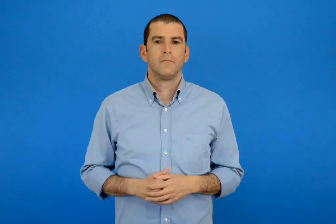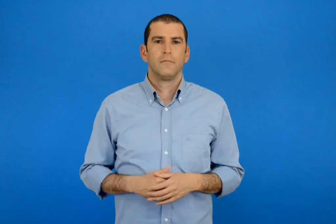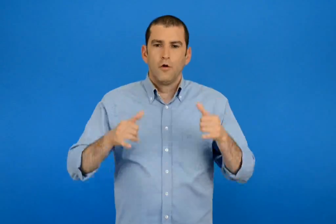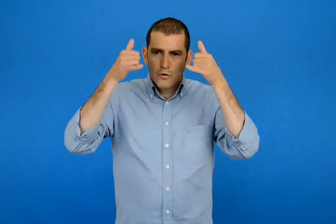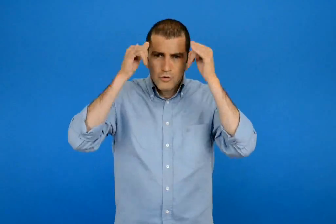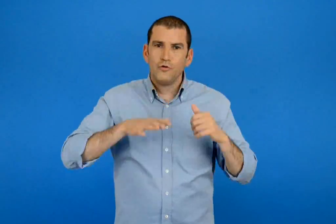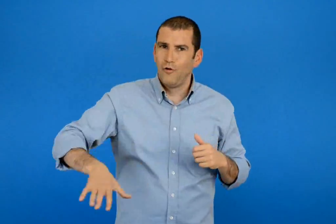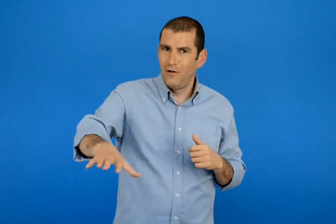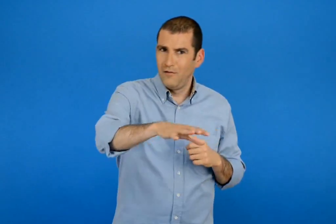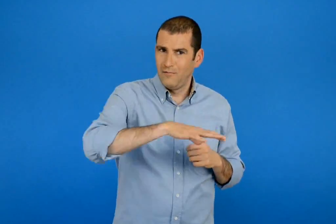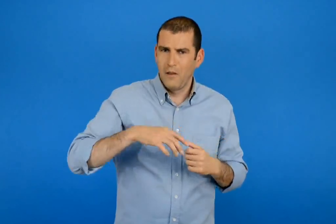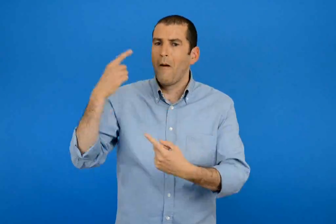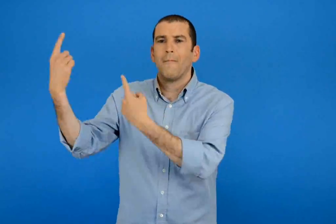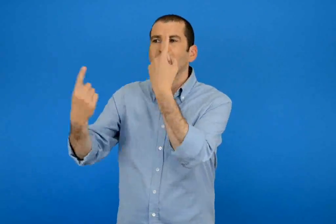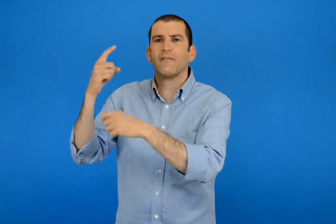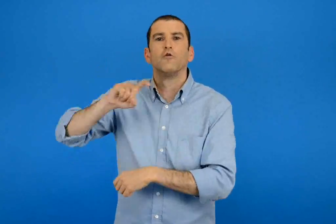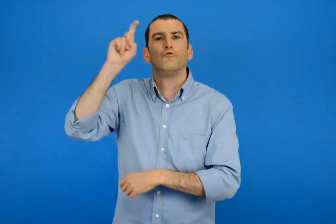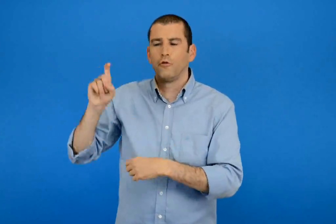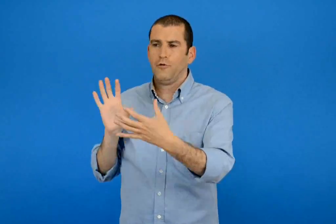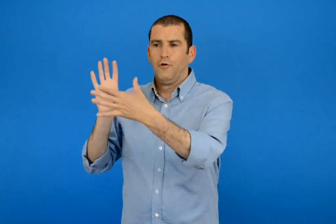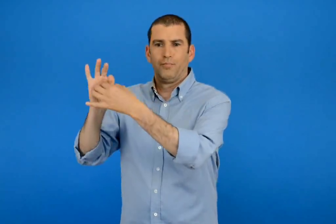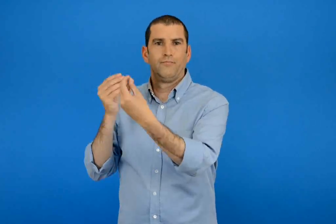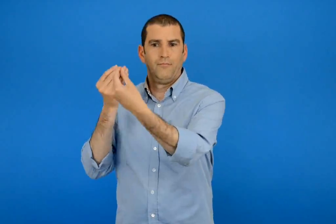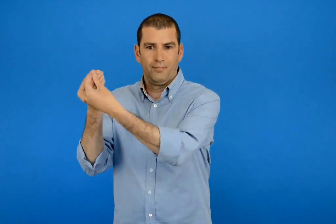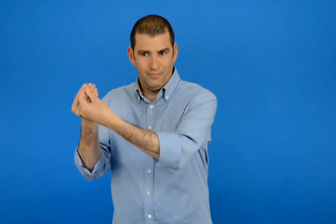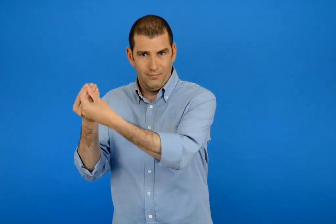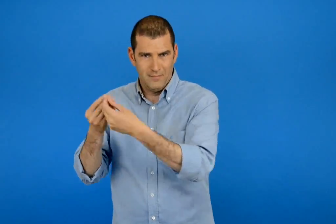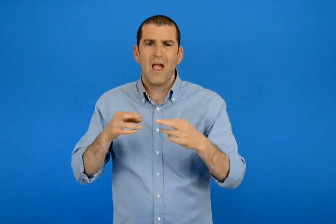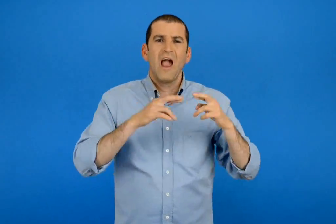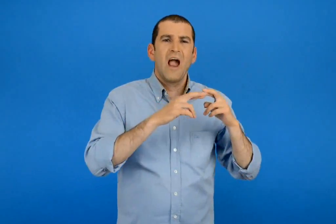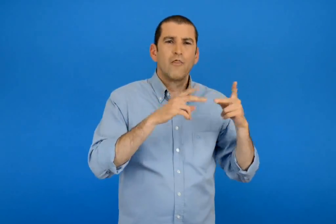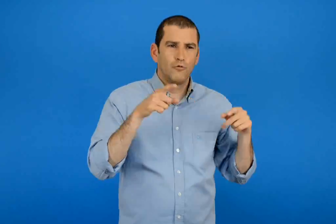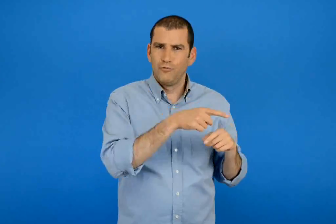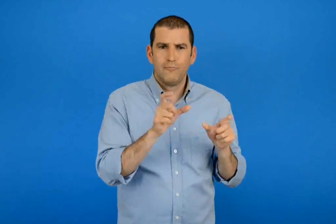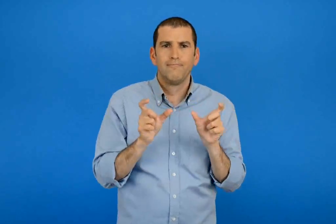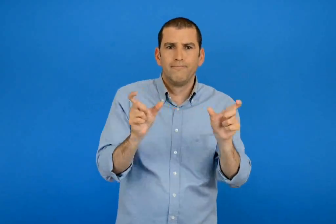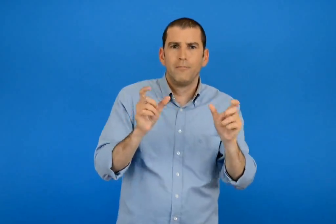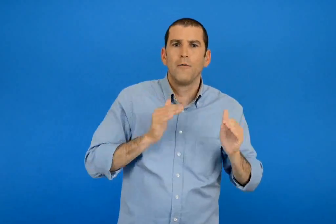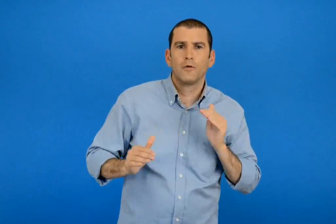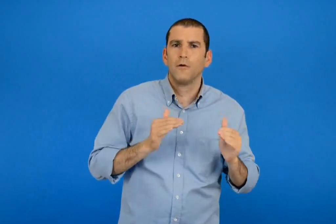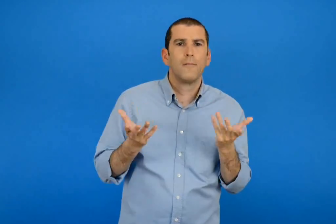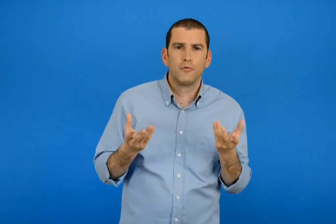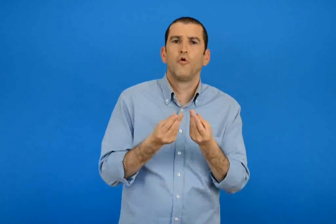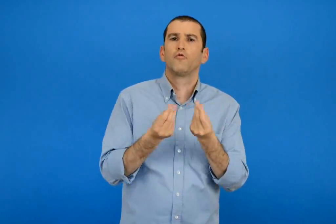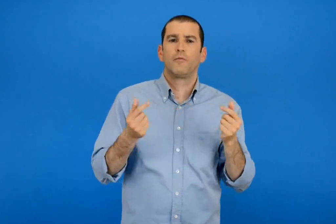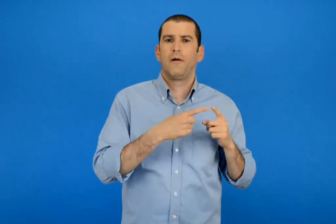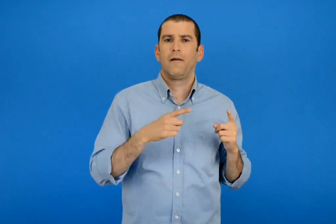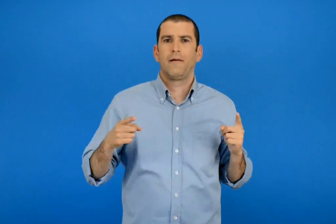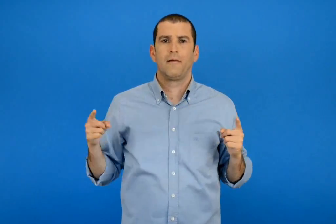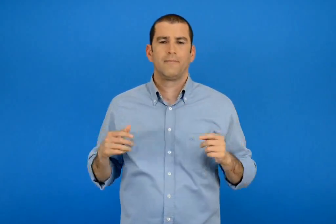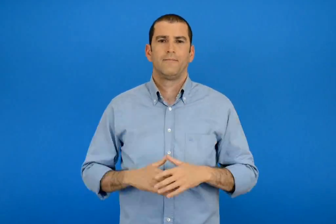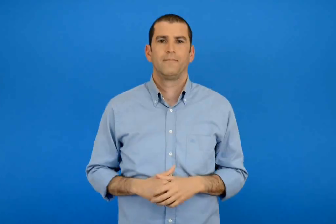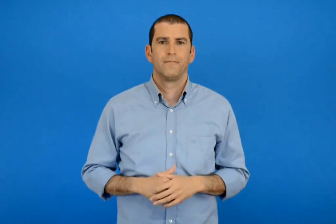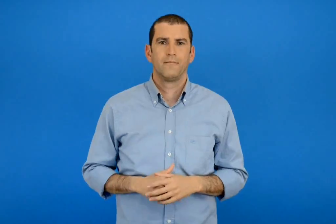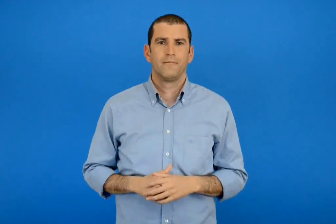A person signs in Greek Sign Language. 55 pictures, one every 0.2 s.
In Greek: τα ζώα είναι προσαρμοσμένα στο περιβάλλον που ζουν και προστατεύονται από τους εχθρούς τους με διάφορους τρόπους
